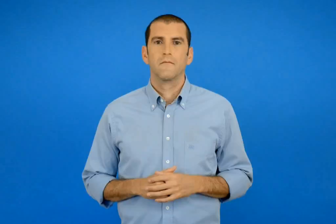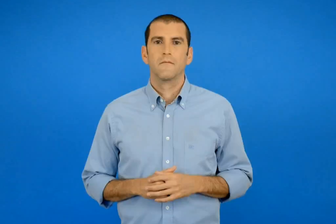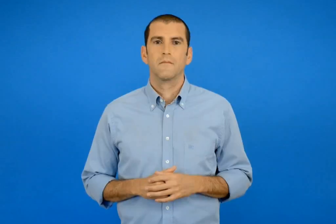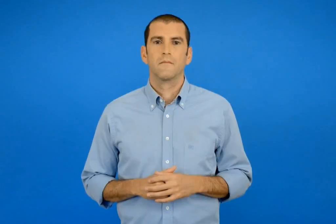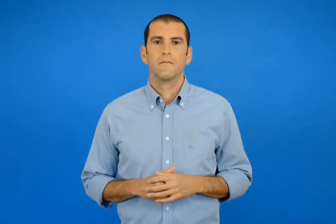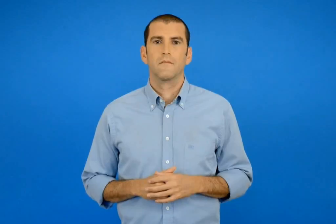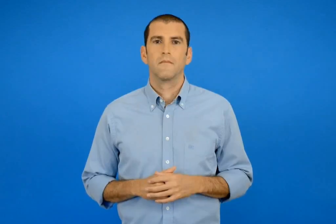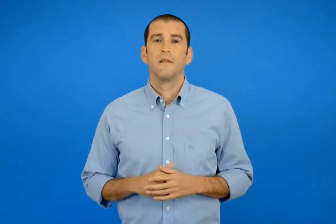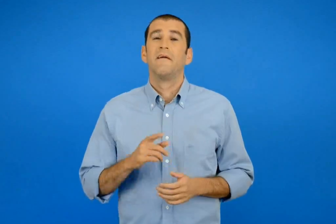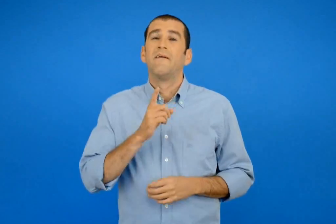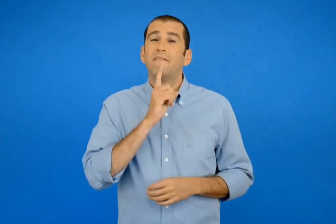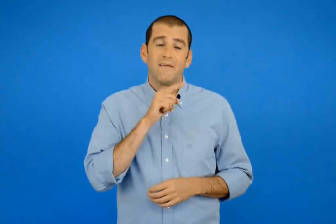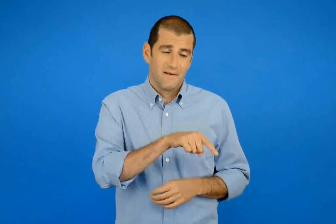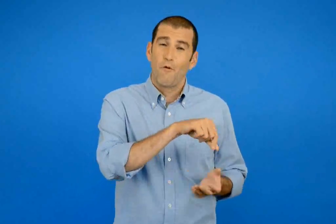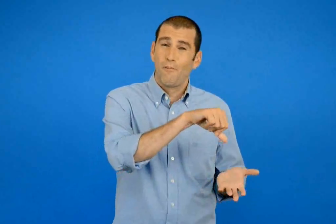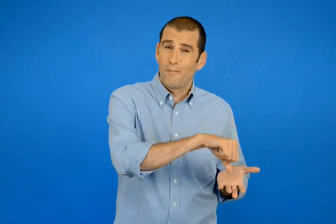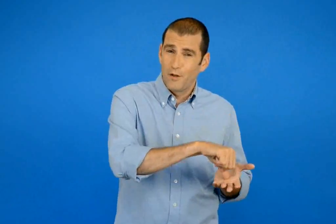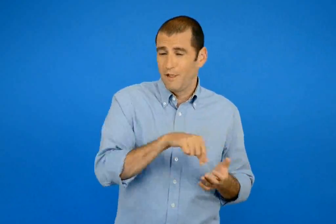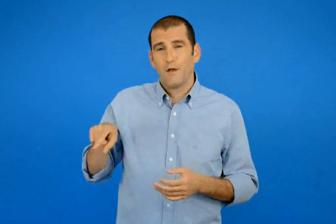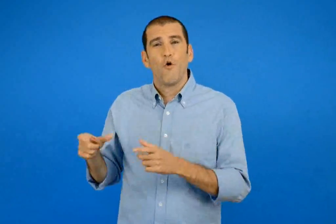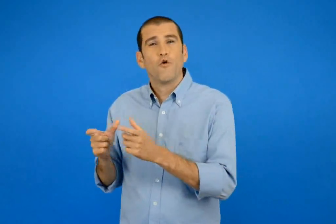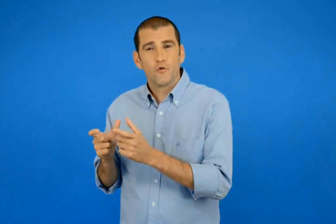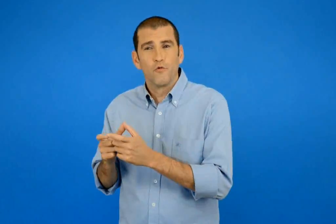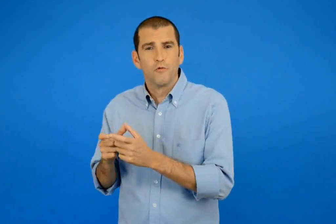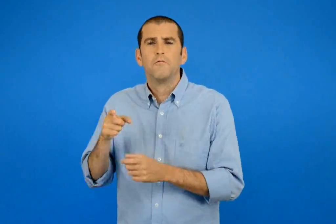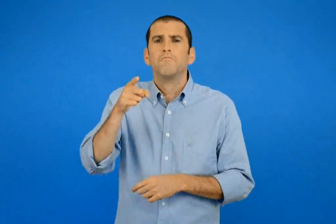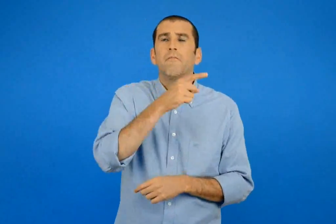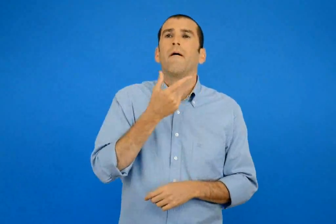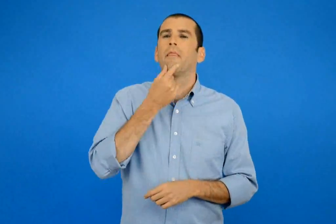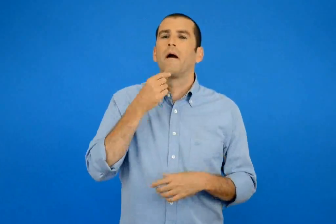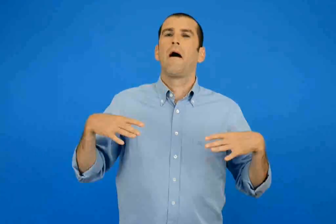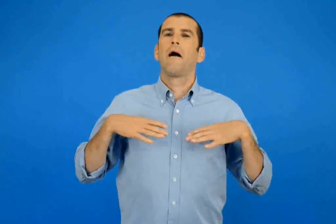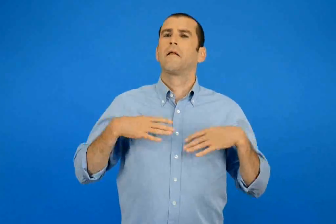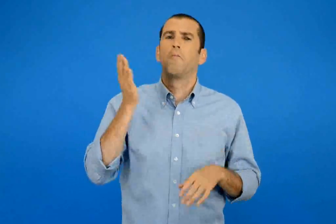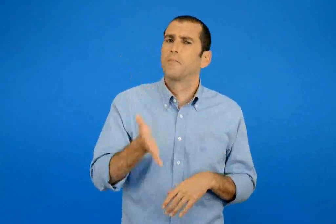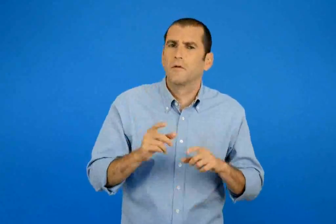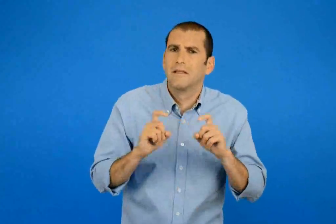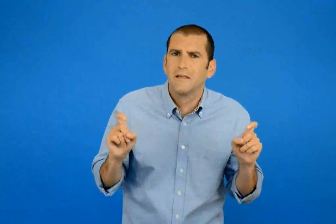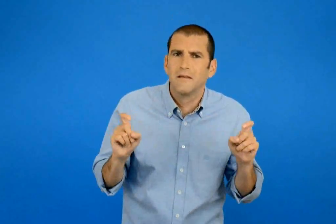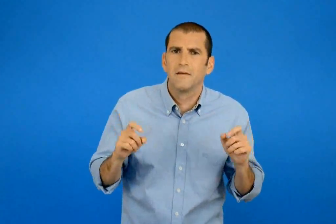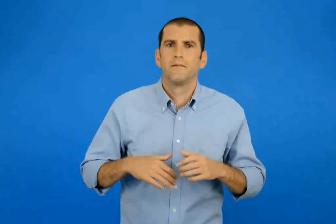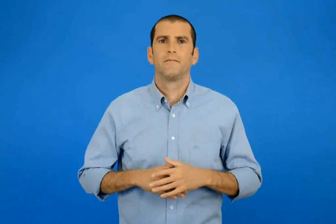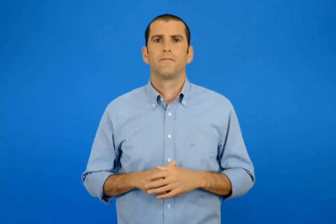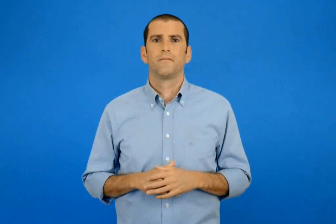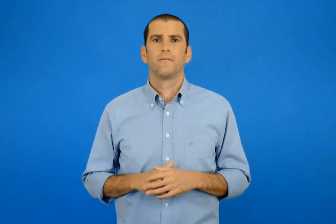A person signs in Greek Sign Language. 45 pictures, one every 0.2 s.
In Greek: τι θα μπορούσες να κάνεις με ευκολία σε μια τέτοια πόλη η σε ένα τέτοιο χωριό ;
